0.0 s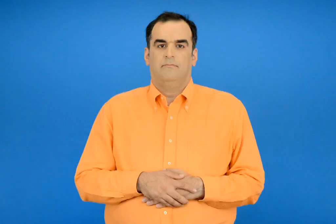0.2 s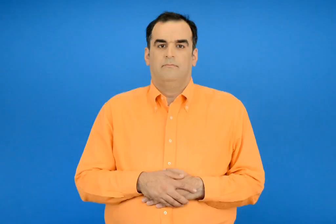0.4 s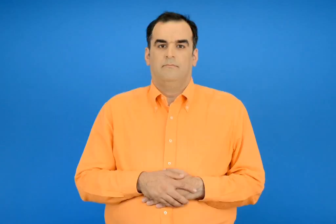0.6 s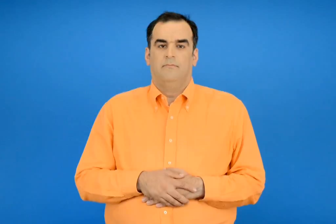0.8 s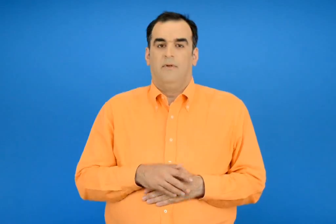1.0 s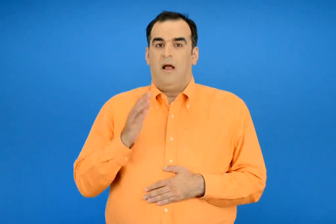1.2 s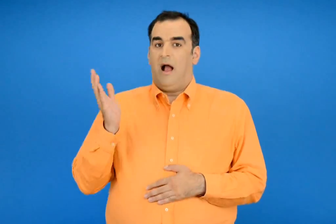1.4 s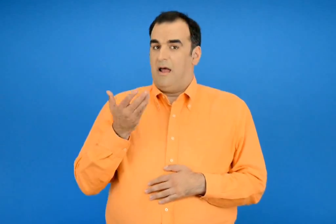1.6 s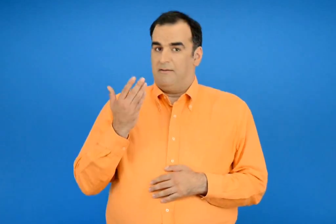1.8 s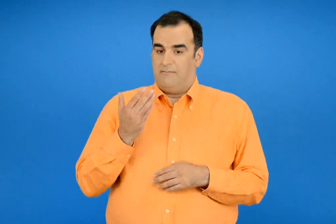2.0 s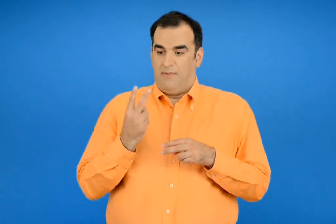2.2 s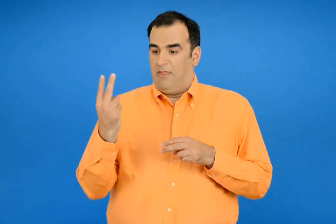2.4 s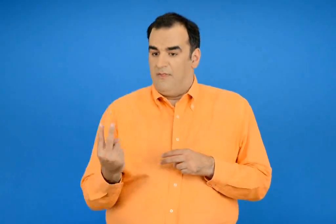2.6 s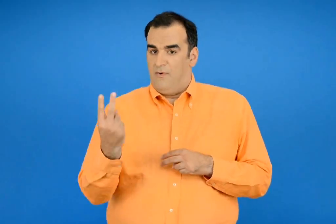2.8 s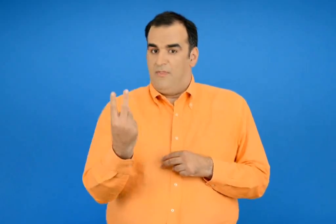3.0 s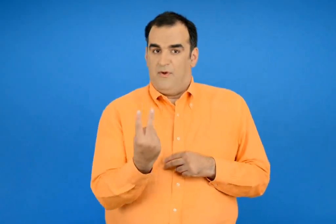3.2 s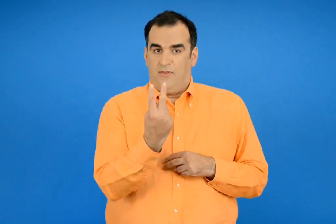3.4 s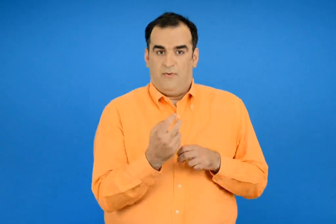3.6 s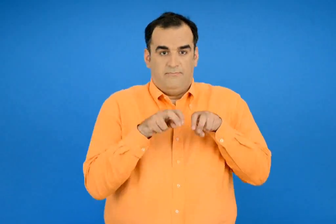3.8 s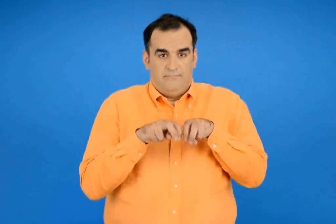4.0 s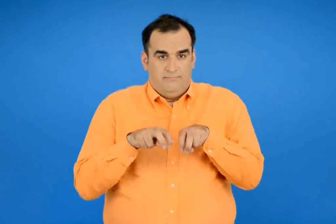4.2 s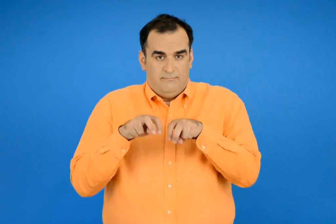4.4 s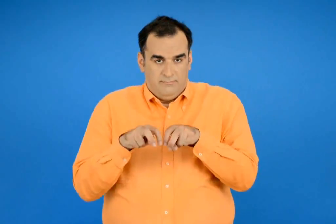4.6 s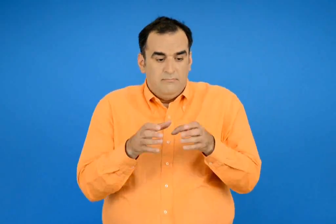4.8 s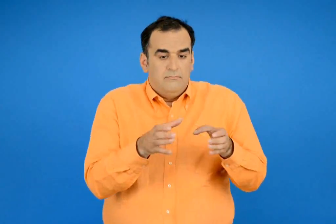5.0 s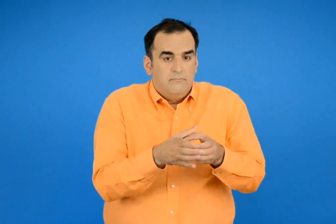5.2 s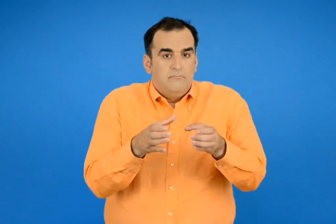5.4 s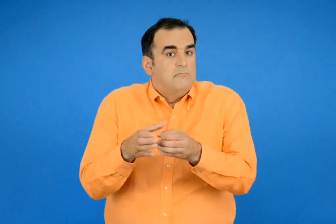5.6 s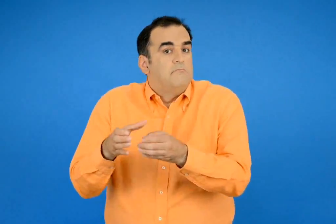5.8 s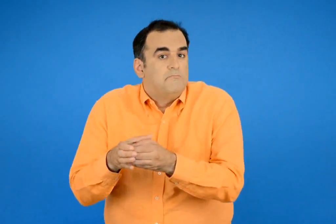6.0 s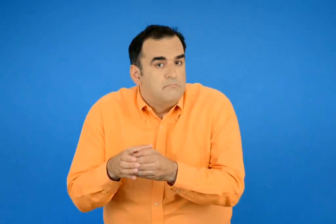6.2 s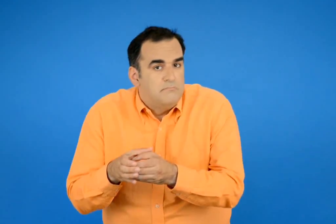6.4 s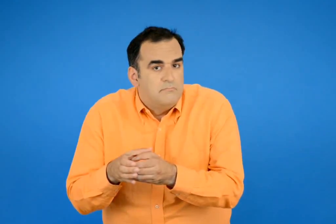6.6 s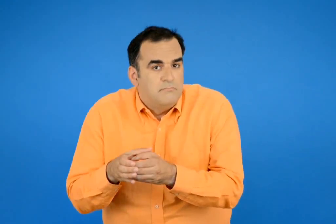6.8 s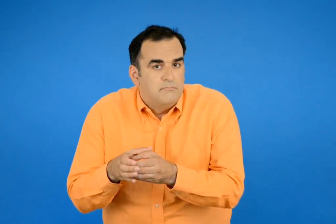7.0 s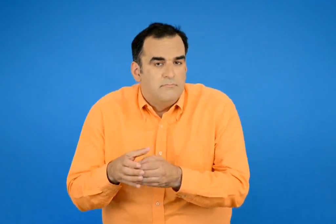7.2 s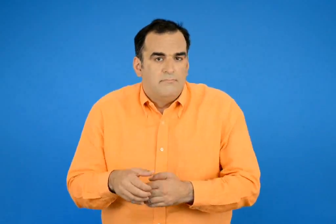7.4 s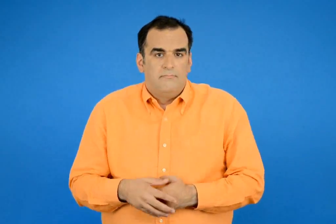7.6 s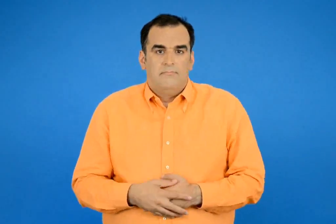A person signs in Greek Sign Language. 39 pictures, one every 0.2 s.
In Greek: όταν κάθονται ανα 2 φτιάχνουν ομάδες
